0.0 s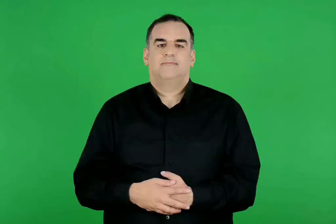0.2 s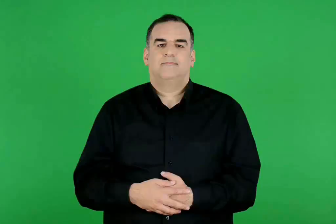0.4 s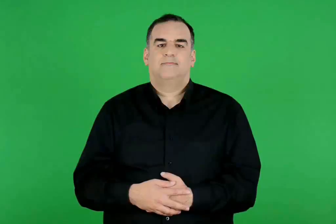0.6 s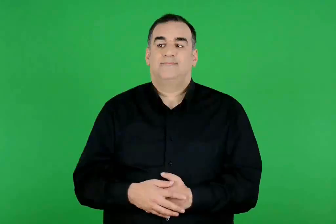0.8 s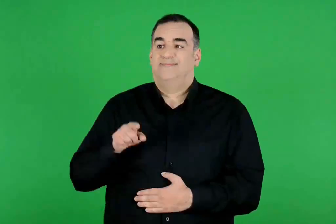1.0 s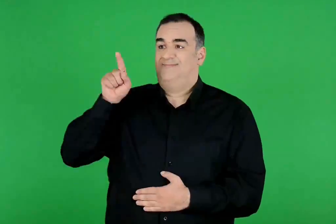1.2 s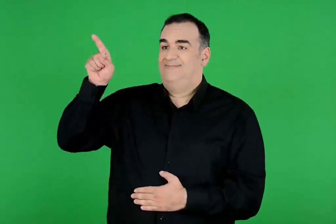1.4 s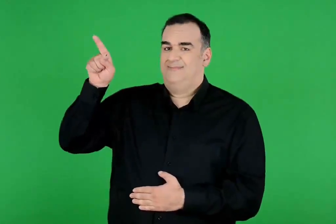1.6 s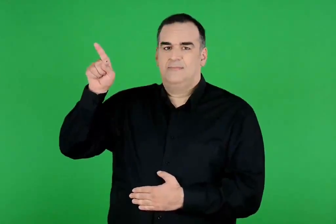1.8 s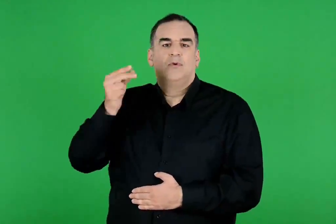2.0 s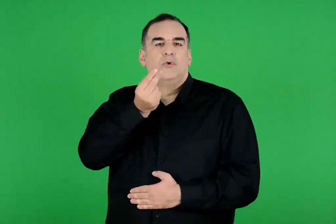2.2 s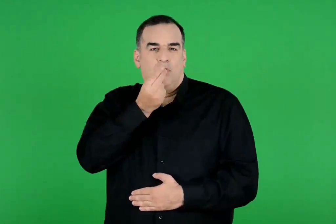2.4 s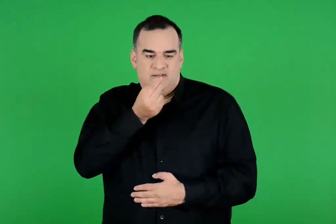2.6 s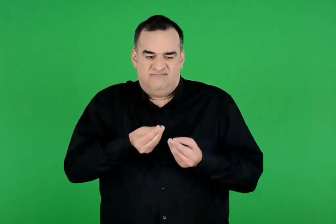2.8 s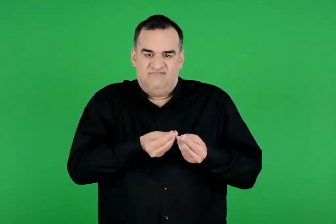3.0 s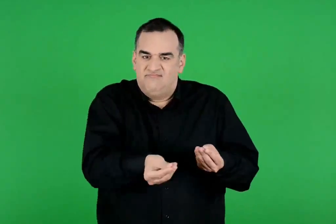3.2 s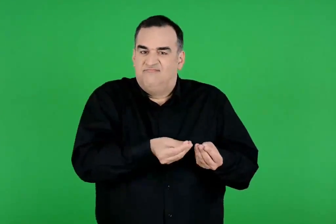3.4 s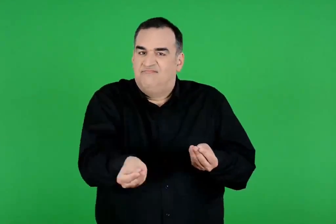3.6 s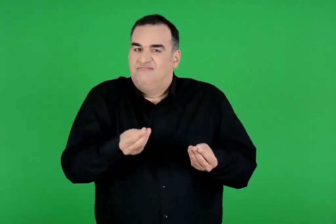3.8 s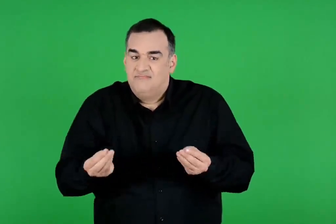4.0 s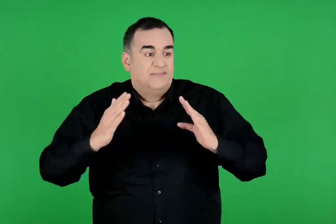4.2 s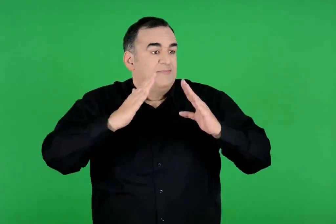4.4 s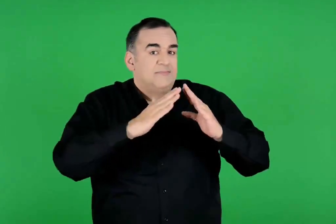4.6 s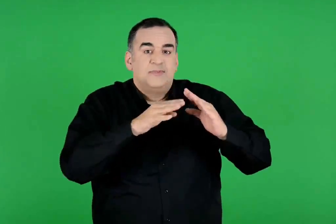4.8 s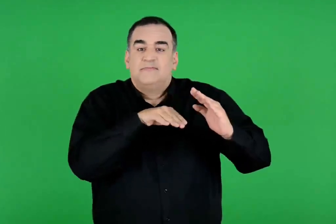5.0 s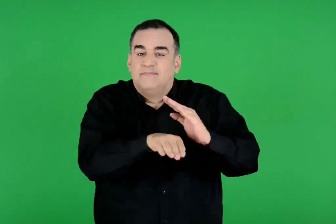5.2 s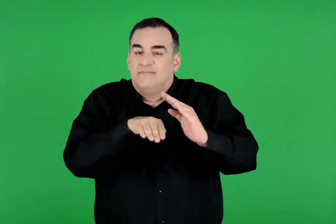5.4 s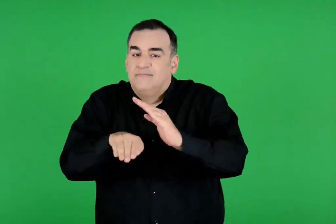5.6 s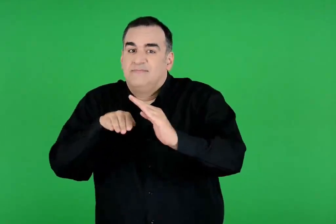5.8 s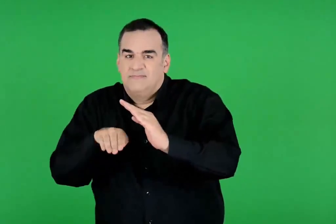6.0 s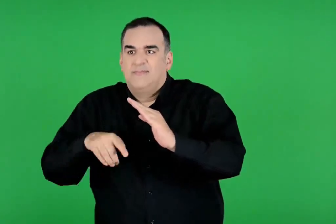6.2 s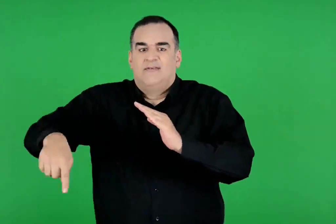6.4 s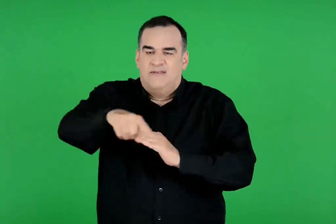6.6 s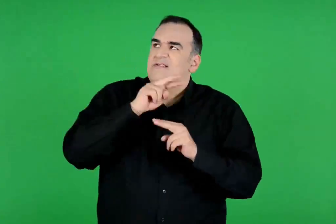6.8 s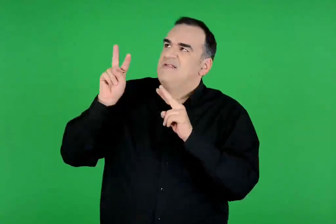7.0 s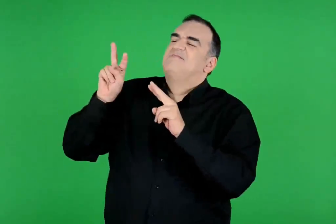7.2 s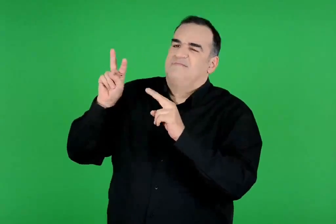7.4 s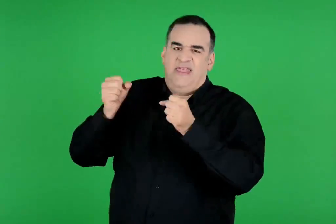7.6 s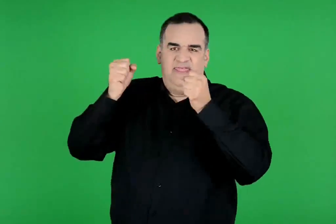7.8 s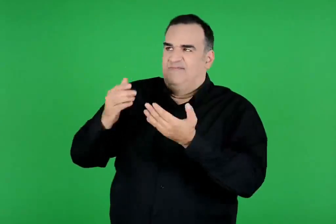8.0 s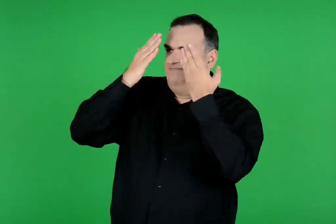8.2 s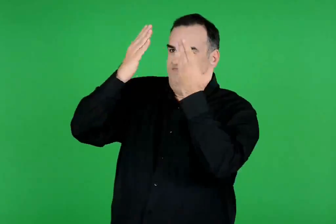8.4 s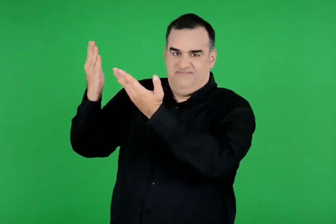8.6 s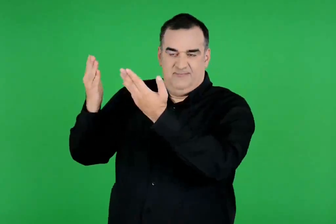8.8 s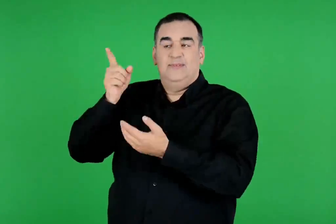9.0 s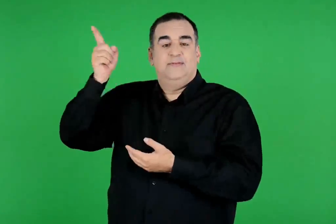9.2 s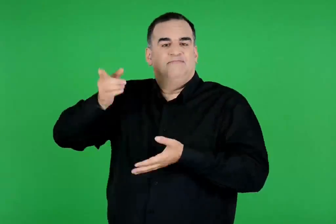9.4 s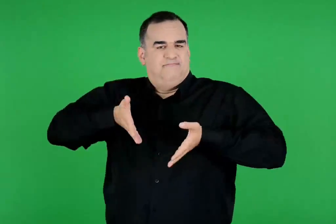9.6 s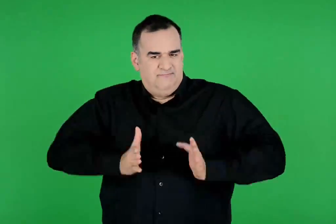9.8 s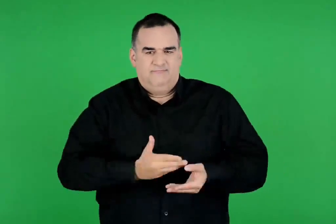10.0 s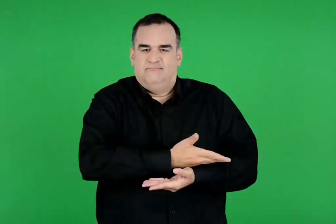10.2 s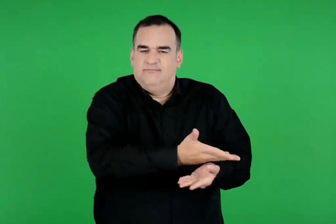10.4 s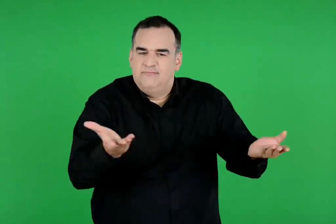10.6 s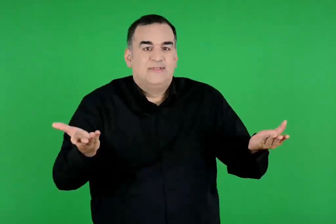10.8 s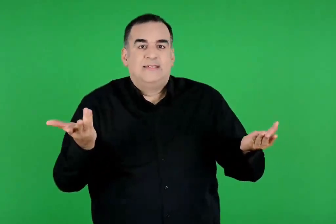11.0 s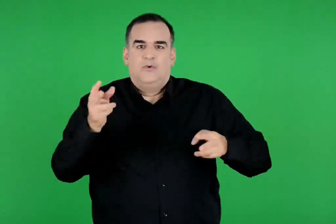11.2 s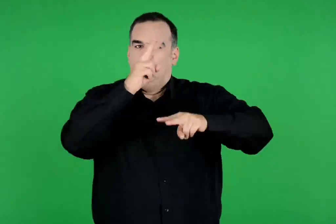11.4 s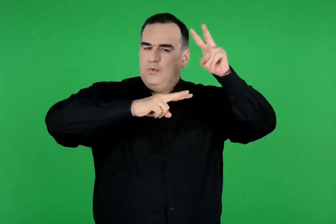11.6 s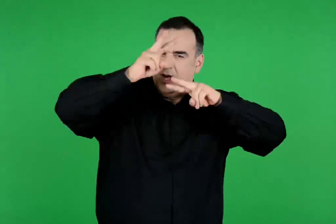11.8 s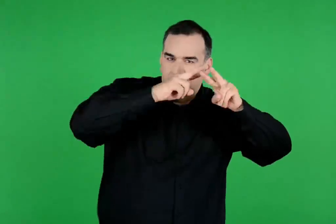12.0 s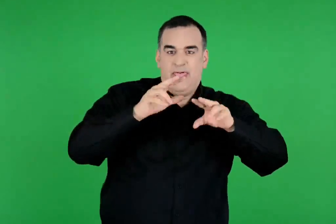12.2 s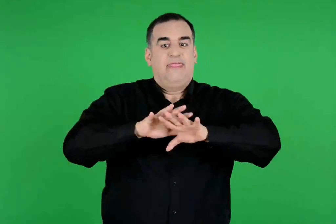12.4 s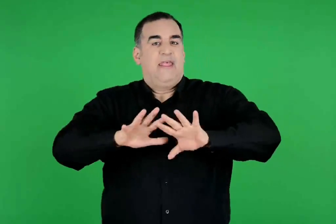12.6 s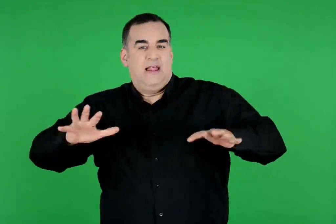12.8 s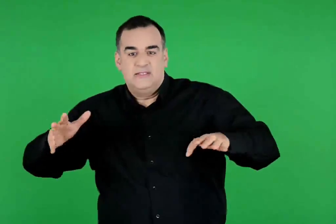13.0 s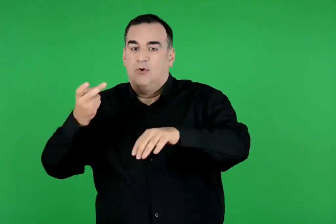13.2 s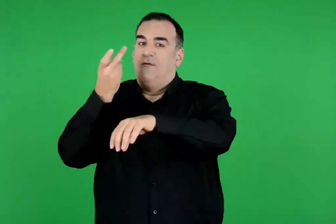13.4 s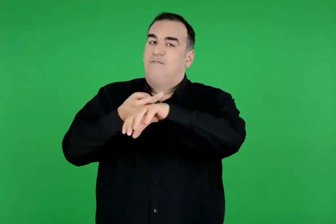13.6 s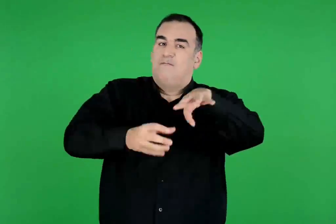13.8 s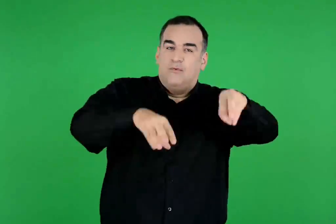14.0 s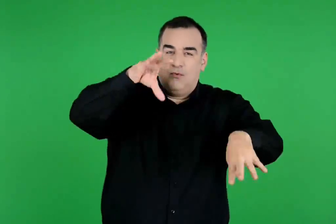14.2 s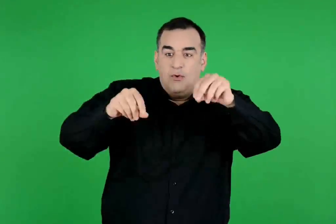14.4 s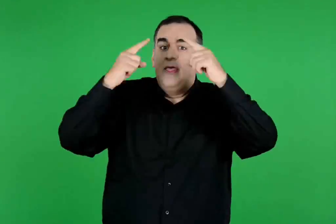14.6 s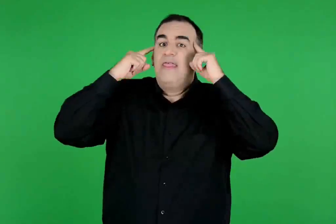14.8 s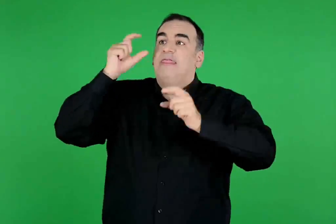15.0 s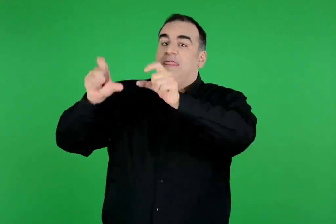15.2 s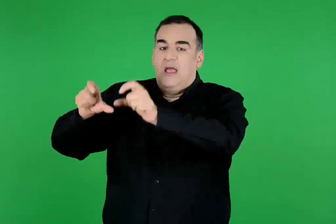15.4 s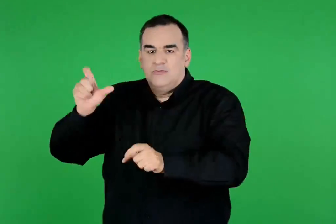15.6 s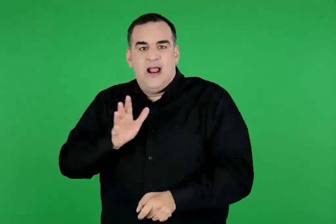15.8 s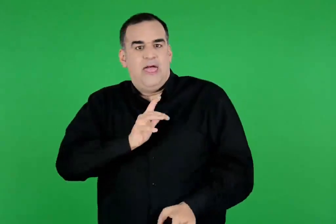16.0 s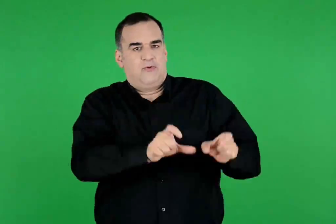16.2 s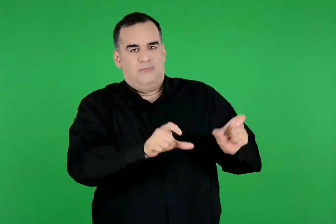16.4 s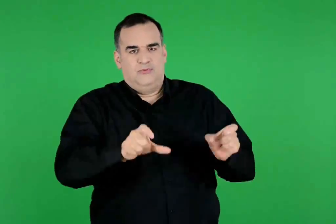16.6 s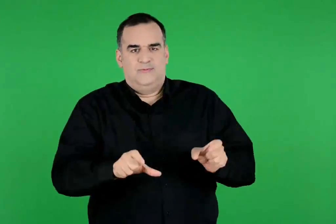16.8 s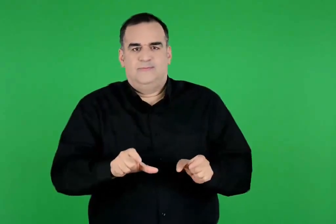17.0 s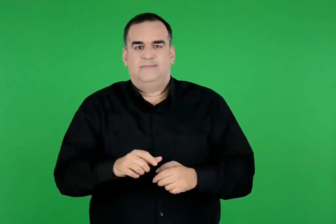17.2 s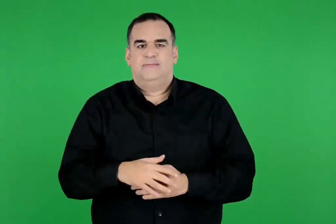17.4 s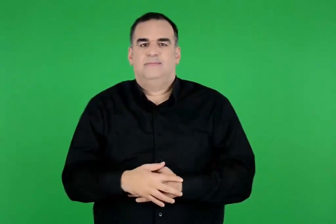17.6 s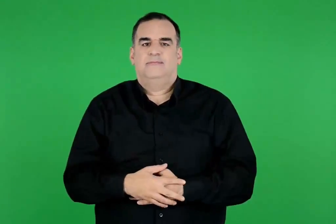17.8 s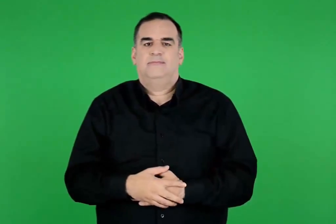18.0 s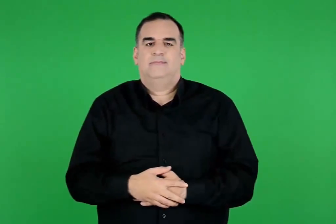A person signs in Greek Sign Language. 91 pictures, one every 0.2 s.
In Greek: αυτή τους έδινε τροφή και καταφύγιο , για αυτό της έδωσαν την πιο τιμητική θέση στους μύθους τους και είπαν ότι αυτή γέννησε τον ουρανό , τη θάλασσα , τα βουνά , τους θεούς και τους ανθρώπους
